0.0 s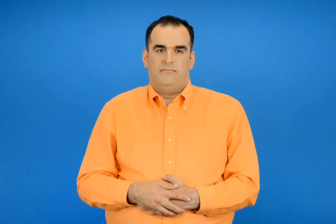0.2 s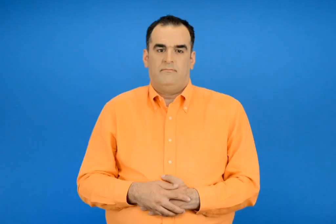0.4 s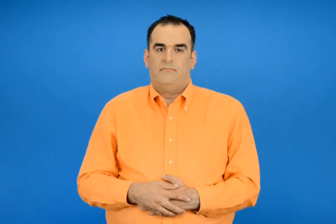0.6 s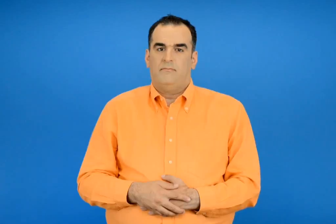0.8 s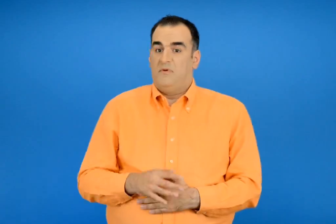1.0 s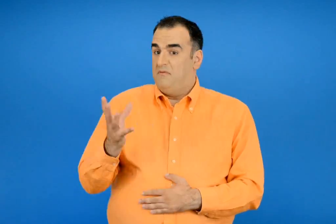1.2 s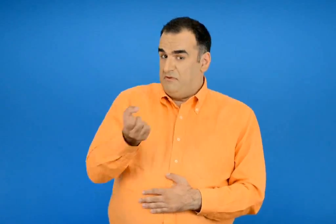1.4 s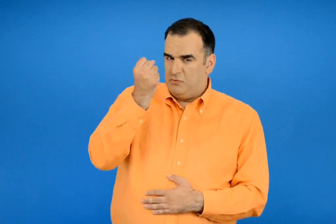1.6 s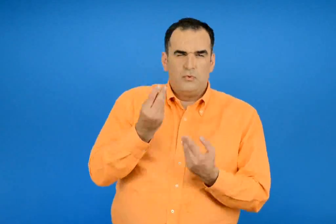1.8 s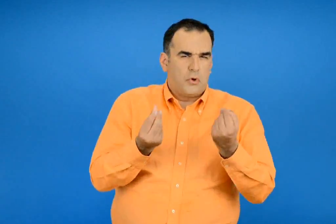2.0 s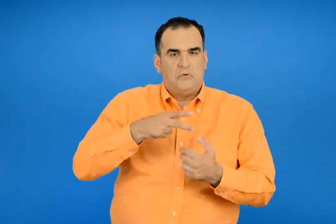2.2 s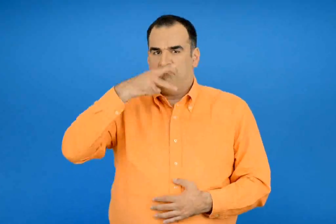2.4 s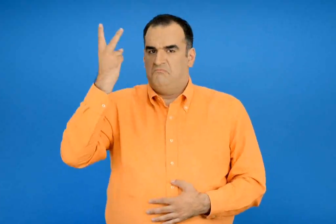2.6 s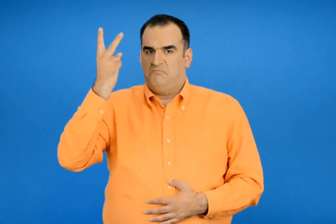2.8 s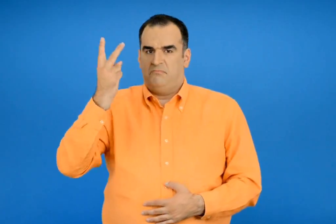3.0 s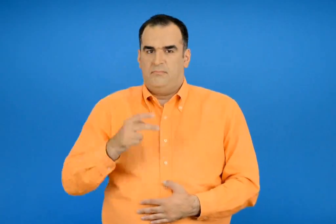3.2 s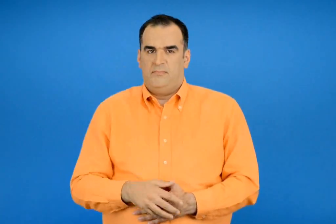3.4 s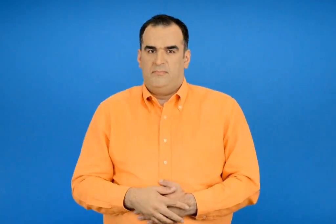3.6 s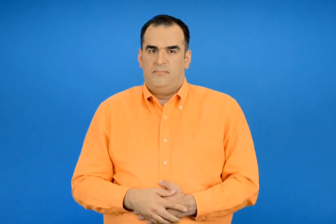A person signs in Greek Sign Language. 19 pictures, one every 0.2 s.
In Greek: βρίσκω με οποίον τρόπο θέλω
